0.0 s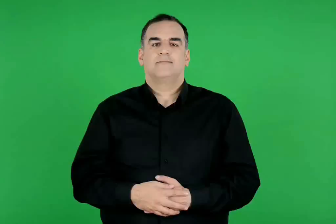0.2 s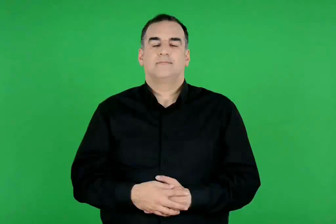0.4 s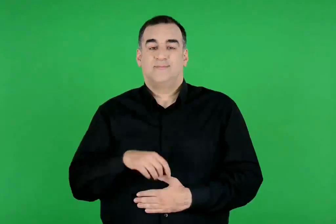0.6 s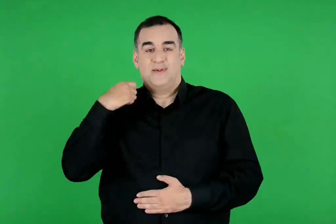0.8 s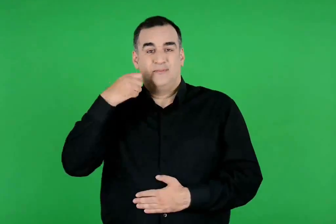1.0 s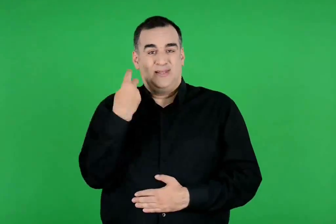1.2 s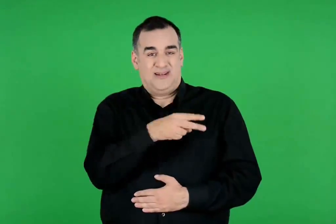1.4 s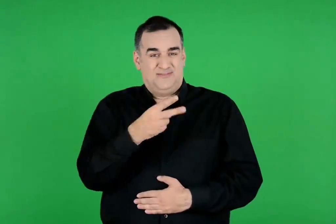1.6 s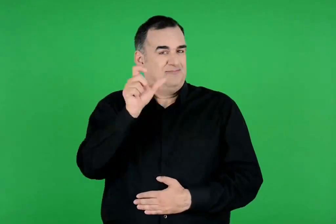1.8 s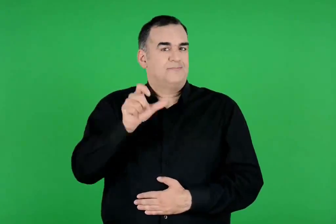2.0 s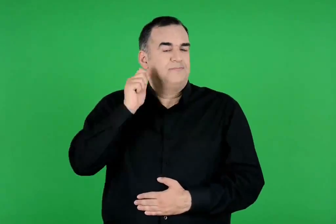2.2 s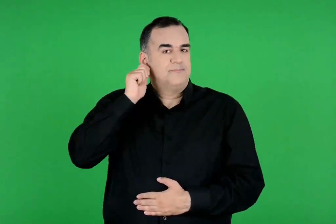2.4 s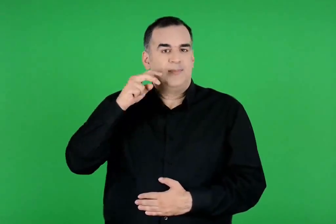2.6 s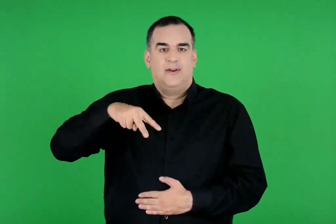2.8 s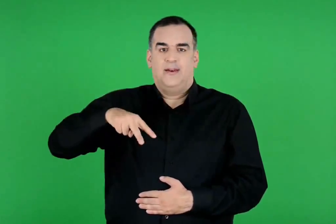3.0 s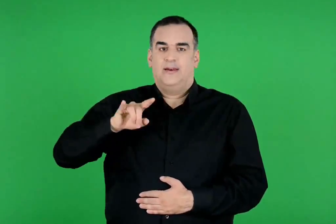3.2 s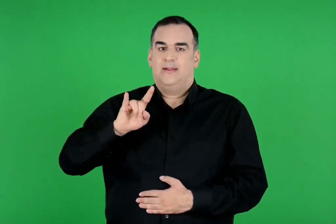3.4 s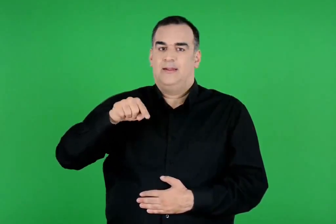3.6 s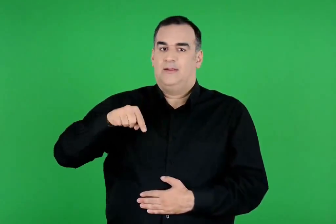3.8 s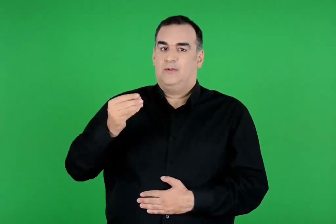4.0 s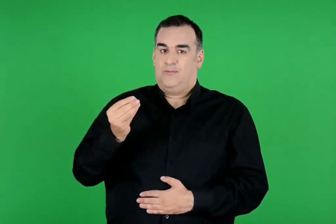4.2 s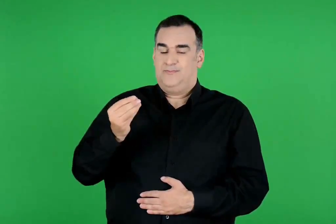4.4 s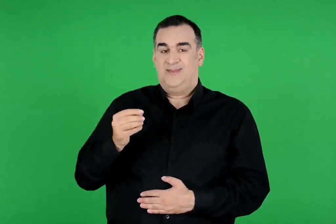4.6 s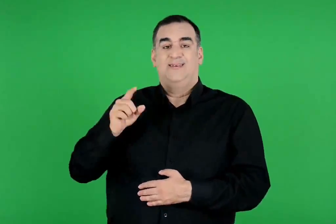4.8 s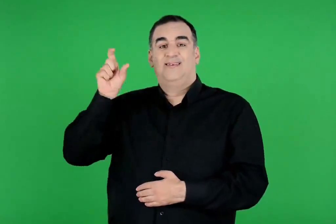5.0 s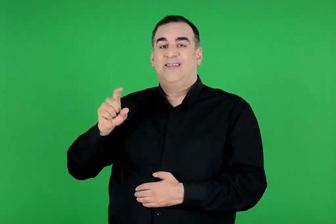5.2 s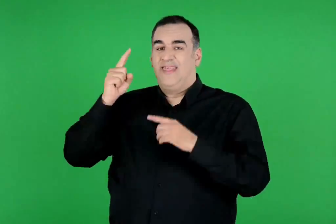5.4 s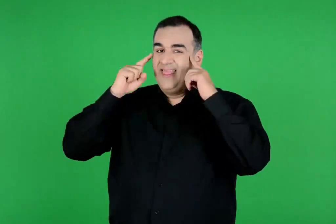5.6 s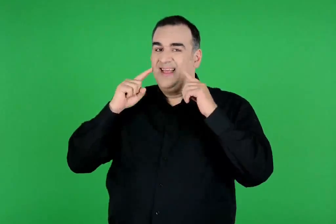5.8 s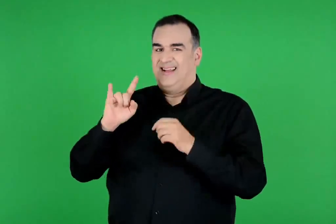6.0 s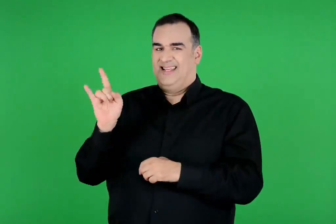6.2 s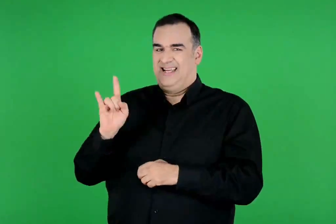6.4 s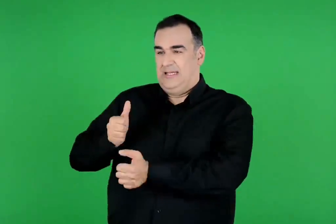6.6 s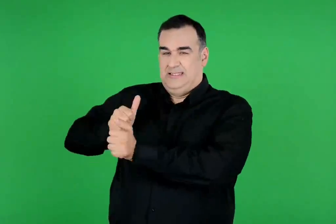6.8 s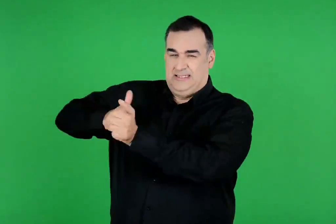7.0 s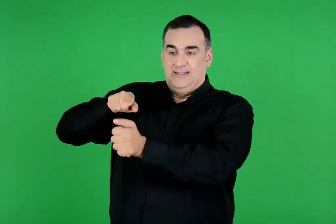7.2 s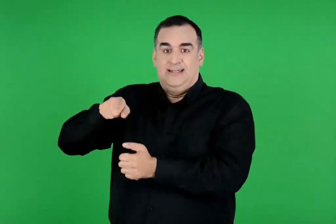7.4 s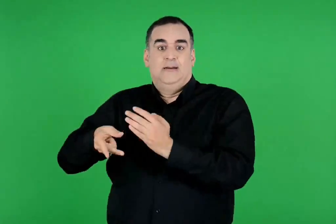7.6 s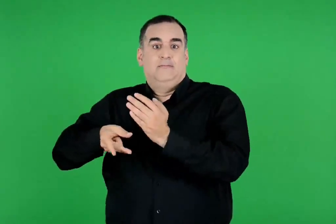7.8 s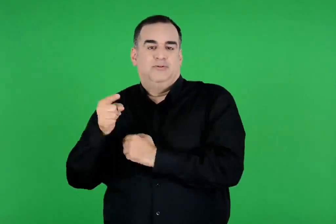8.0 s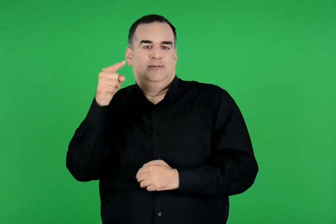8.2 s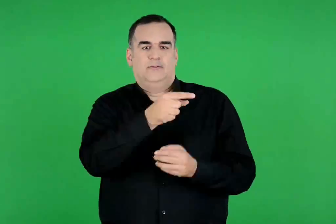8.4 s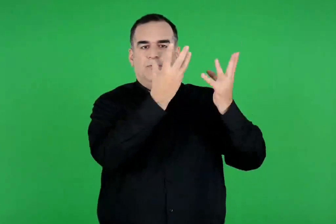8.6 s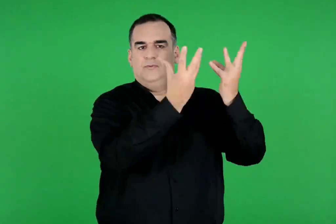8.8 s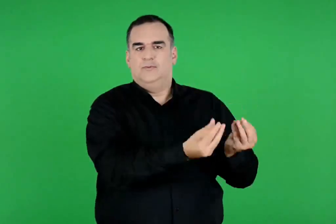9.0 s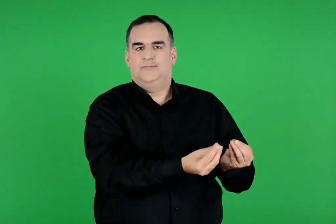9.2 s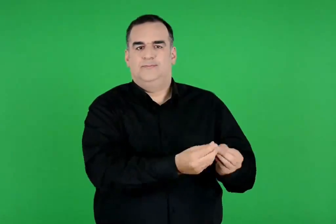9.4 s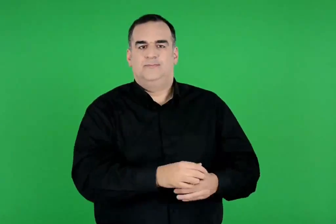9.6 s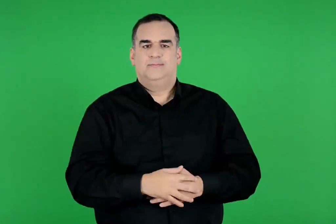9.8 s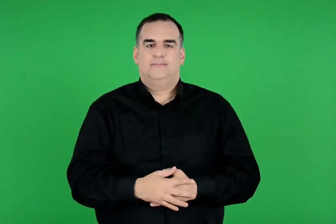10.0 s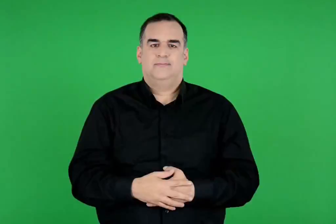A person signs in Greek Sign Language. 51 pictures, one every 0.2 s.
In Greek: εκεί είχε καταφύγει η μητέρα τους , η λητώ , κυνηγημένη από τη ζηλιάρα ήρα
